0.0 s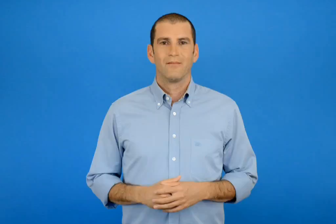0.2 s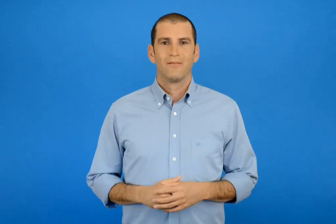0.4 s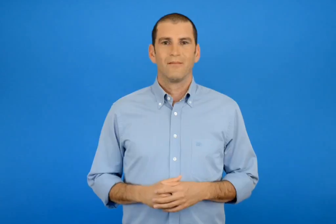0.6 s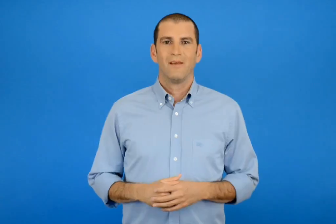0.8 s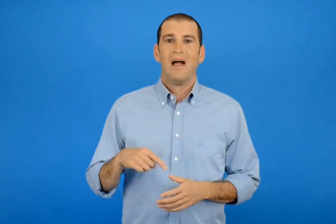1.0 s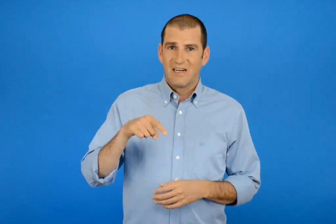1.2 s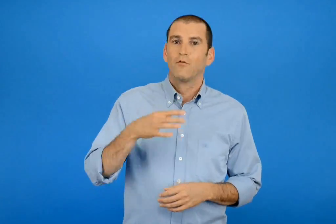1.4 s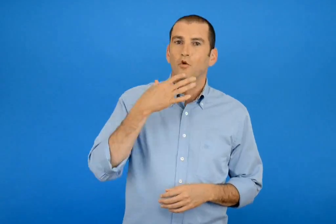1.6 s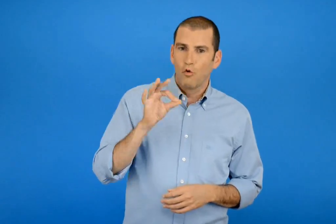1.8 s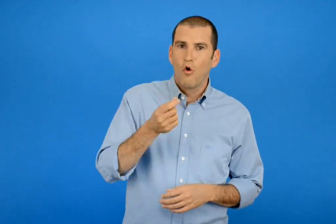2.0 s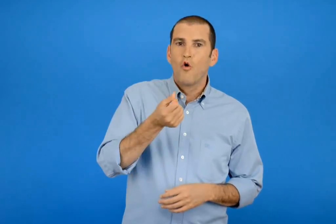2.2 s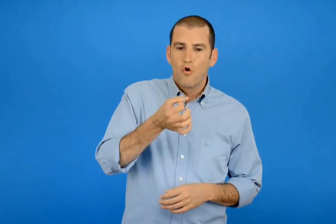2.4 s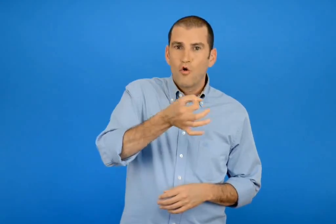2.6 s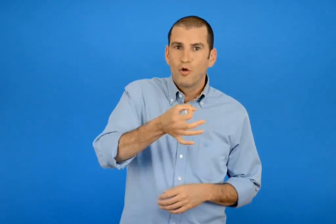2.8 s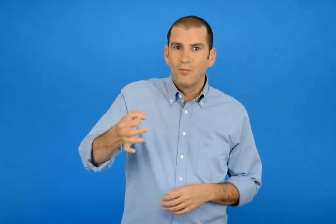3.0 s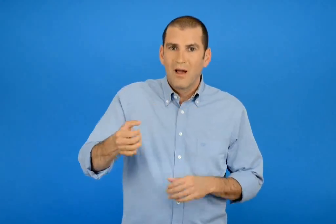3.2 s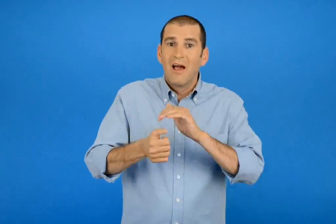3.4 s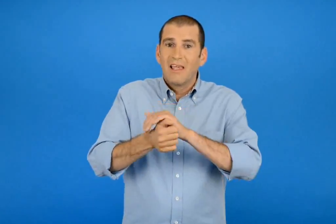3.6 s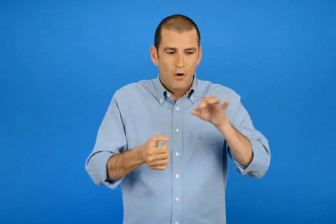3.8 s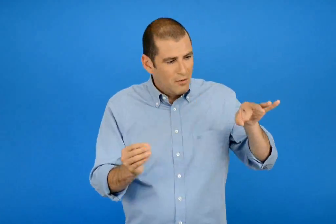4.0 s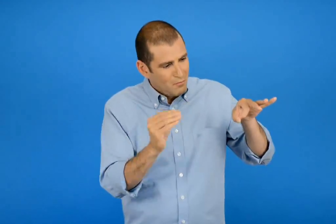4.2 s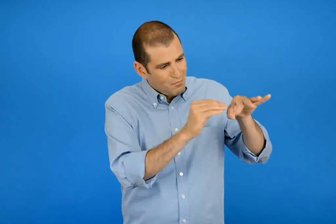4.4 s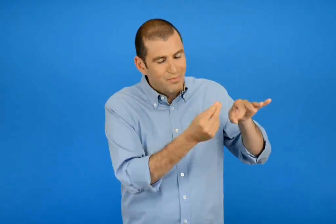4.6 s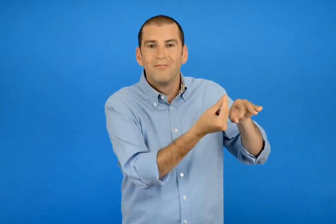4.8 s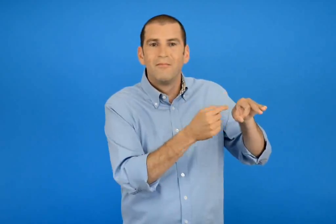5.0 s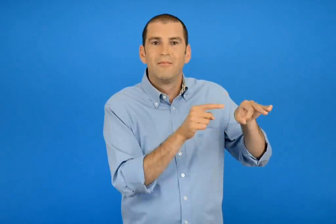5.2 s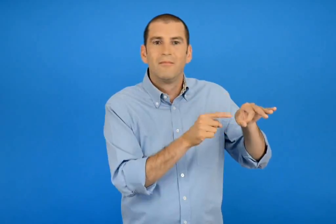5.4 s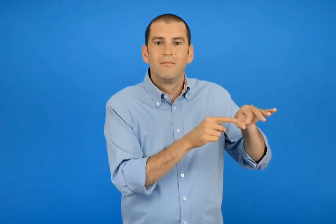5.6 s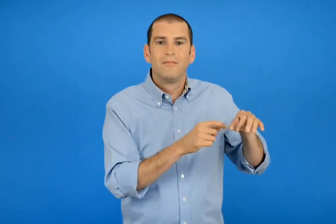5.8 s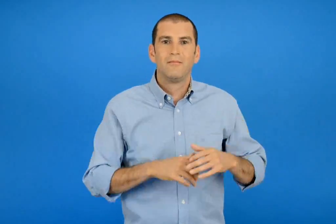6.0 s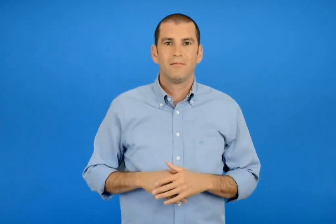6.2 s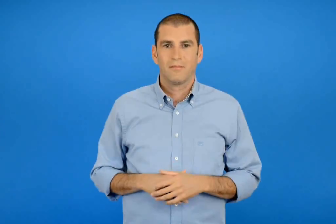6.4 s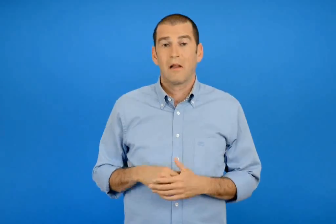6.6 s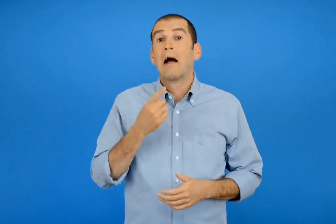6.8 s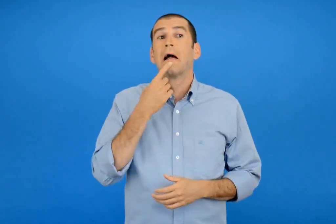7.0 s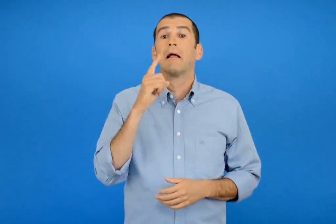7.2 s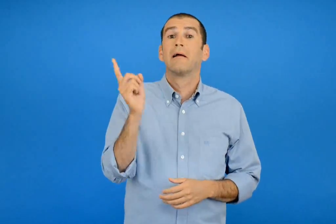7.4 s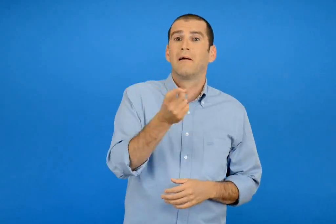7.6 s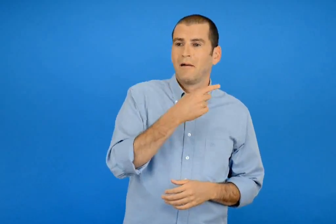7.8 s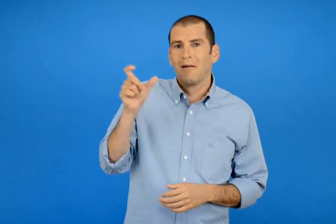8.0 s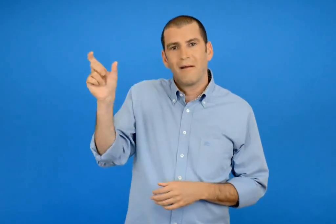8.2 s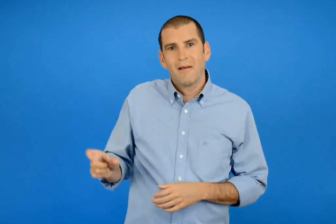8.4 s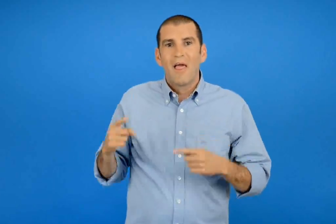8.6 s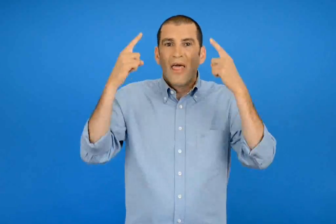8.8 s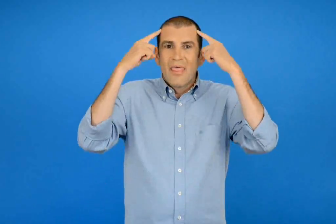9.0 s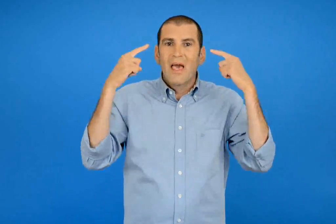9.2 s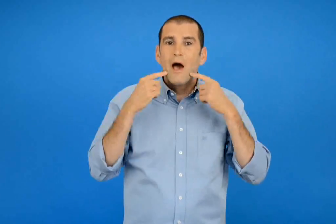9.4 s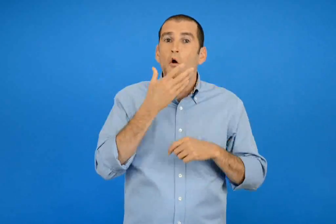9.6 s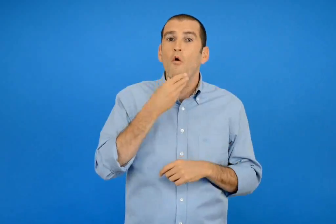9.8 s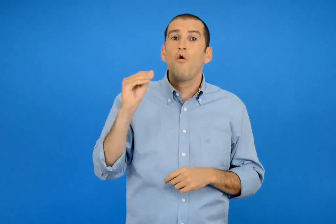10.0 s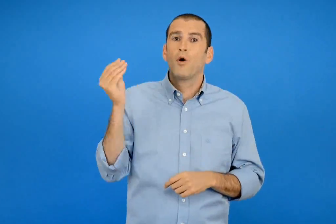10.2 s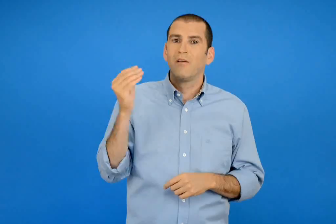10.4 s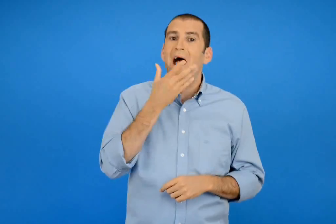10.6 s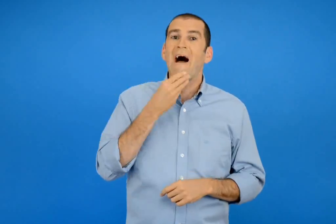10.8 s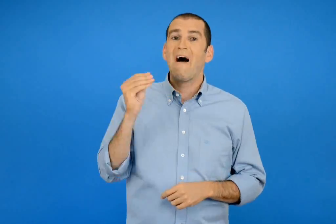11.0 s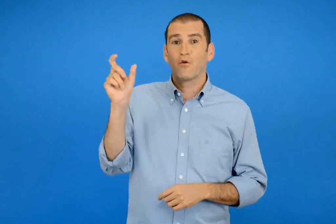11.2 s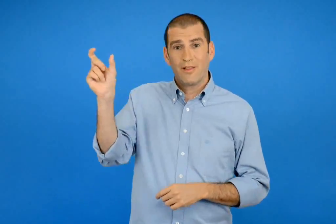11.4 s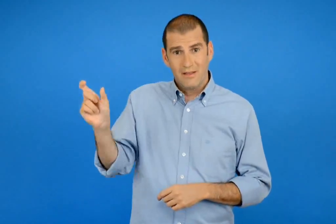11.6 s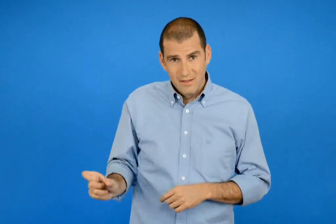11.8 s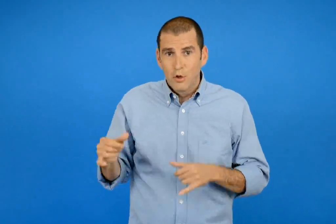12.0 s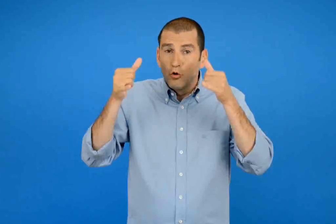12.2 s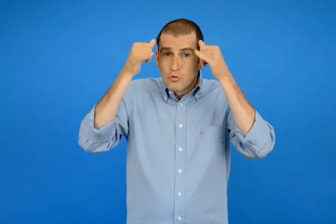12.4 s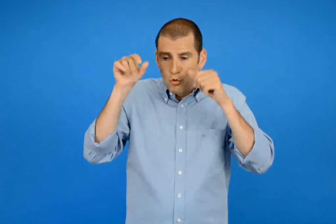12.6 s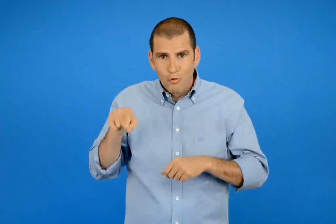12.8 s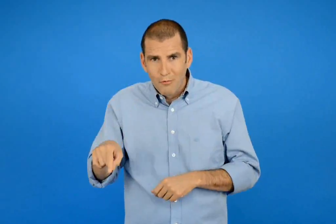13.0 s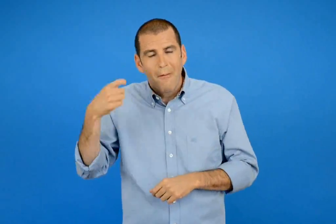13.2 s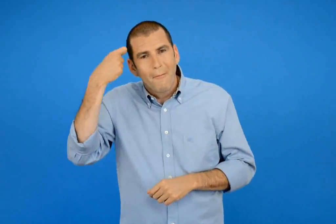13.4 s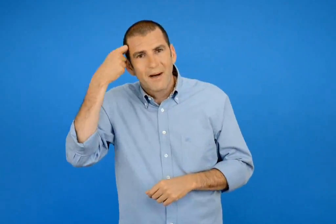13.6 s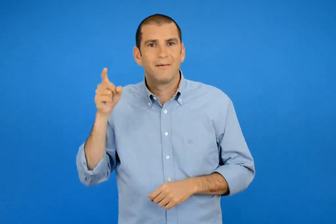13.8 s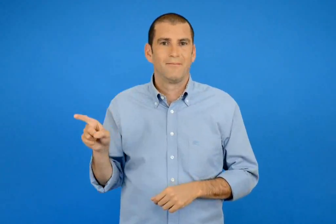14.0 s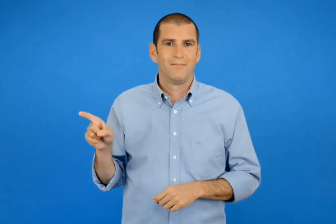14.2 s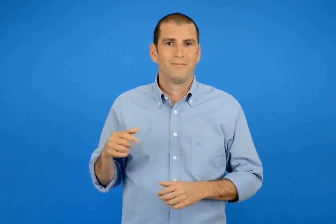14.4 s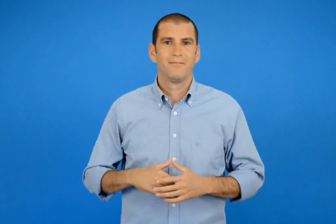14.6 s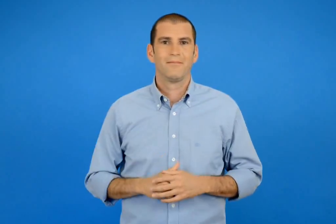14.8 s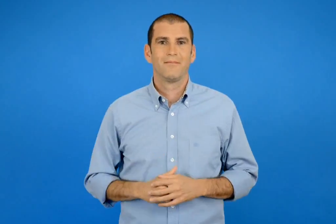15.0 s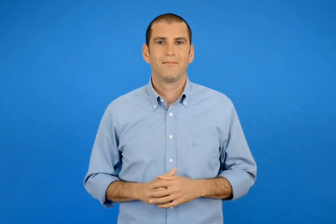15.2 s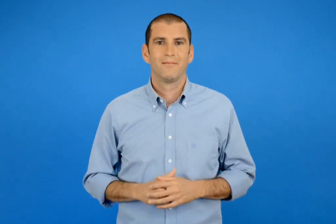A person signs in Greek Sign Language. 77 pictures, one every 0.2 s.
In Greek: για αυτό την είχαν σχεδιάσει πάνω σε νομίσματα έλεγαν ότι ήταν το αγαπημένο ζώο της αφροδίτης της θέας της ομορφιάς
